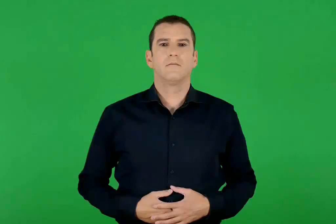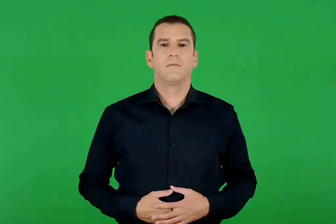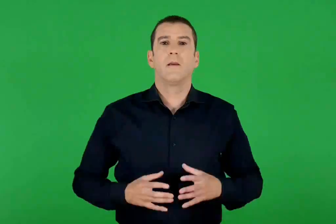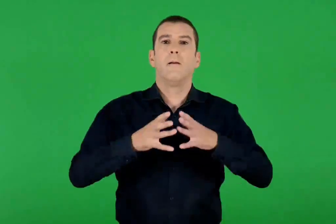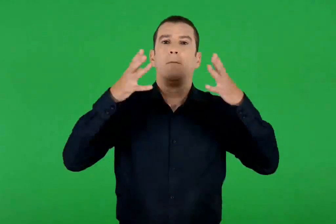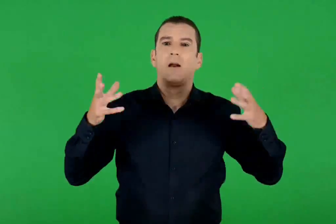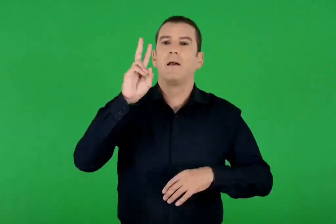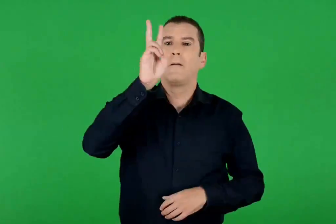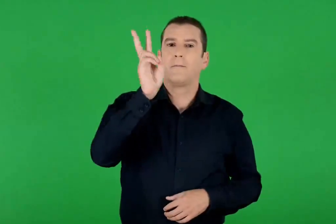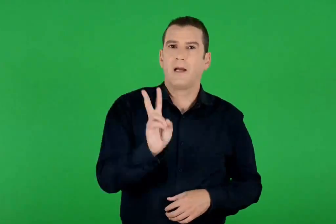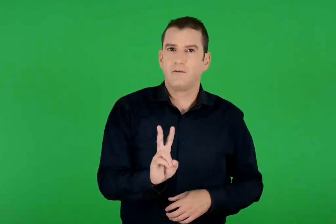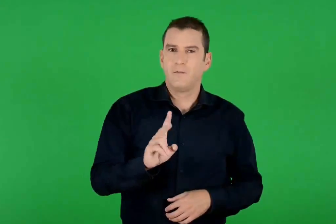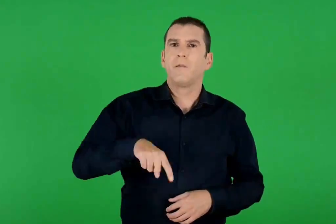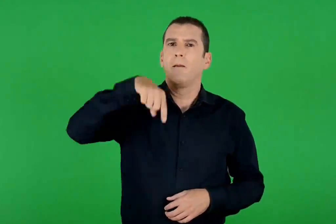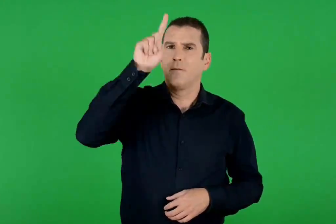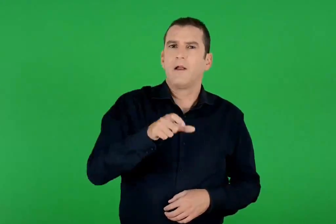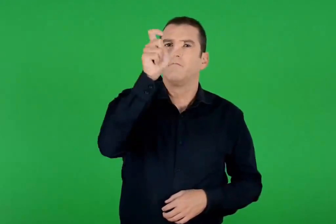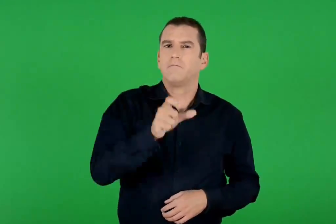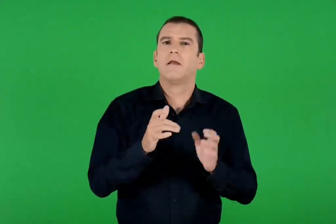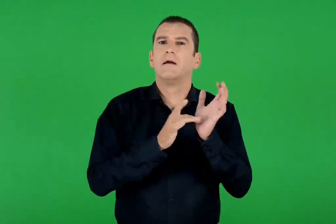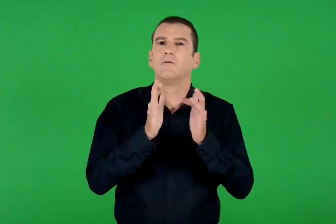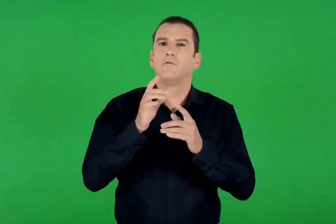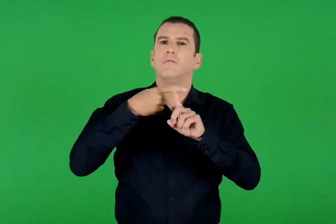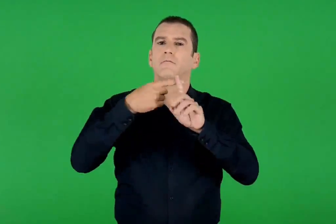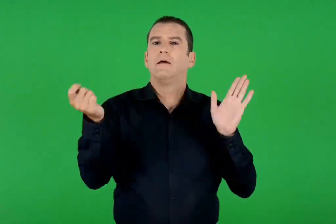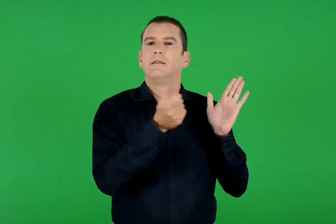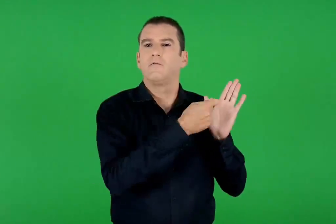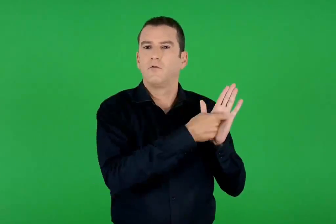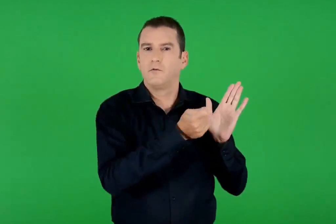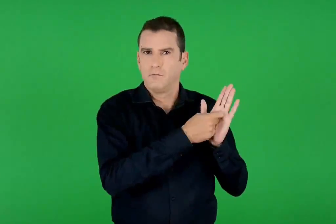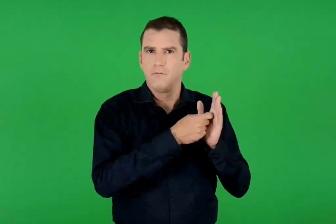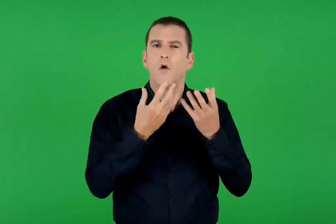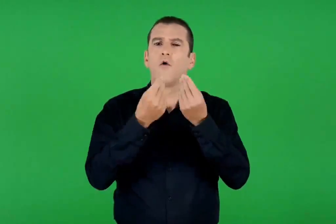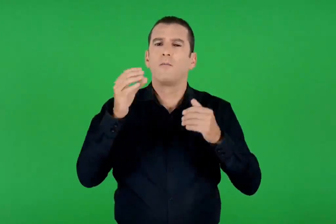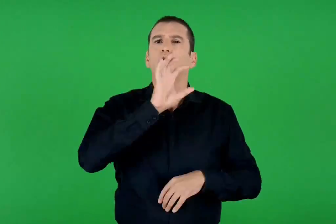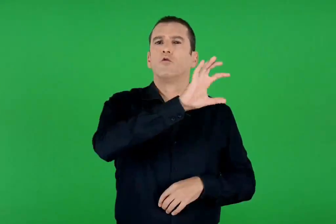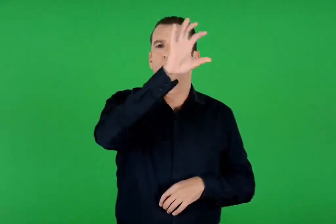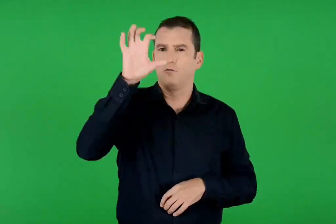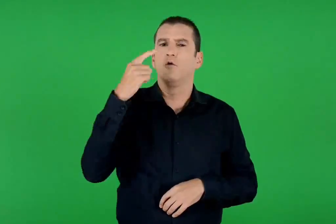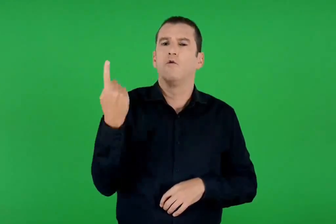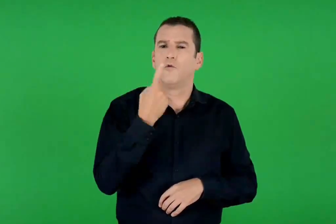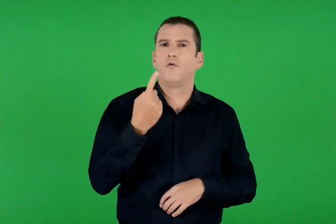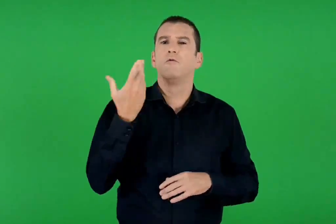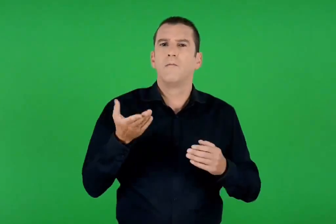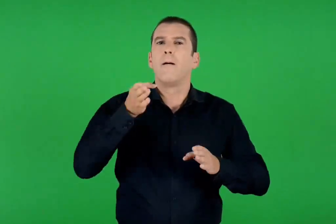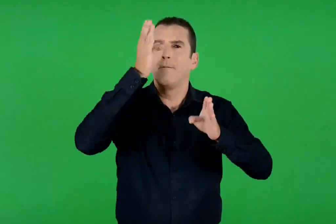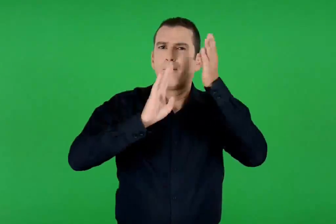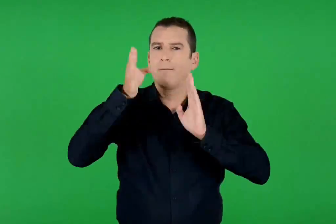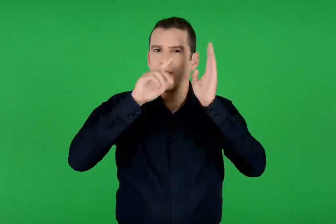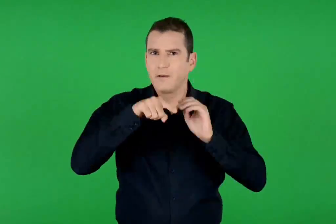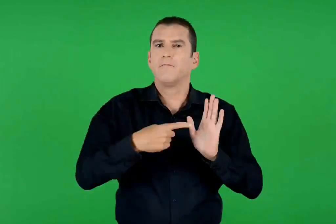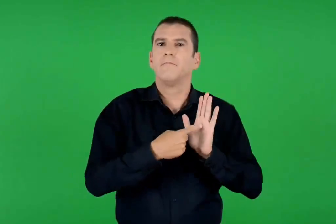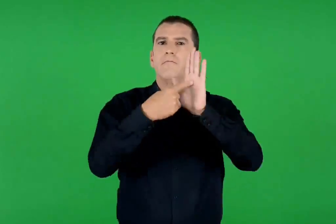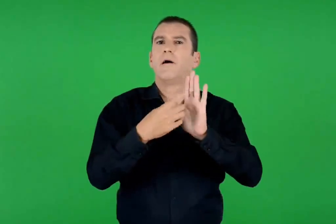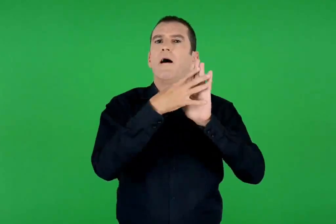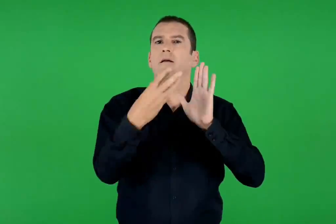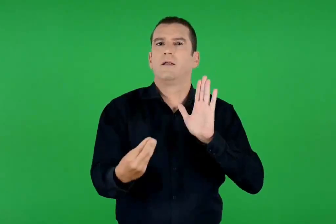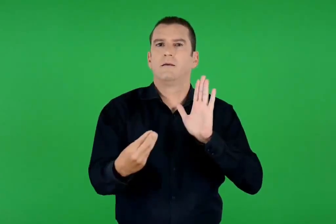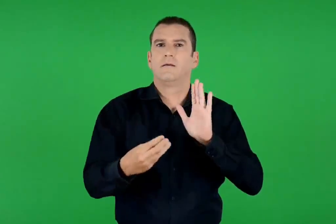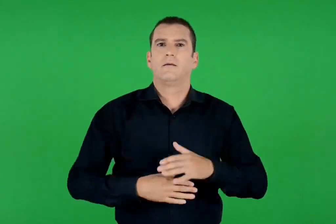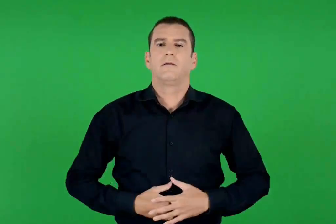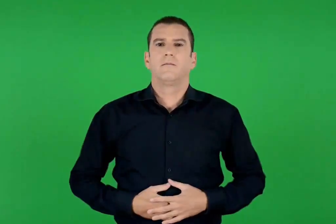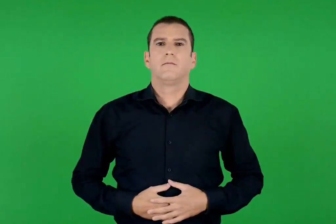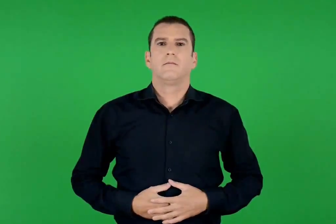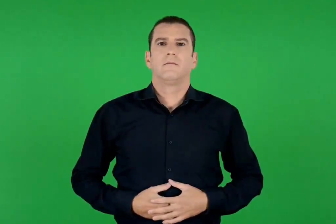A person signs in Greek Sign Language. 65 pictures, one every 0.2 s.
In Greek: τη μεγάλη παρασκευή , ημέρα της σταύρωσης του χριστού , σε πολλές χώρες συνηθίζεται να γίνεται αναπαράσταση των παθών
